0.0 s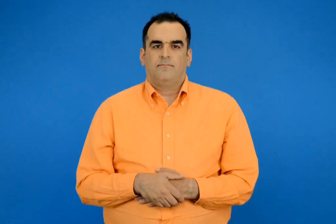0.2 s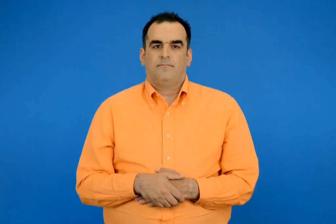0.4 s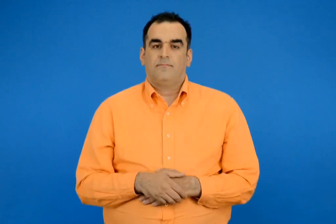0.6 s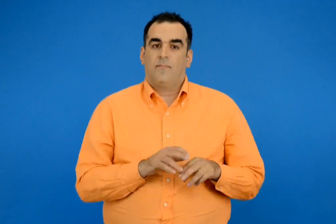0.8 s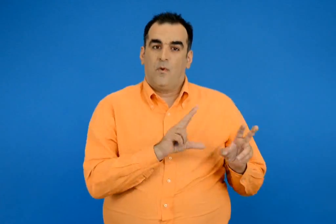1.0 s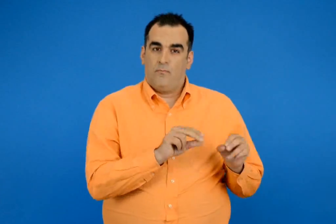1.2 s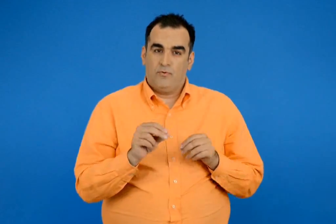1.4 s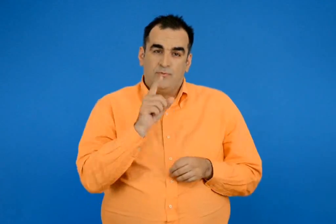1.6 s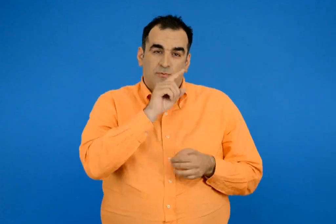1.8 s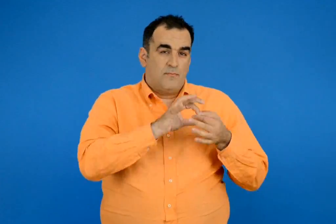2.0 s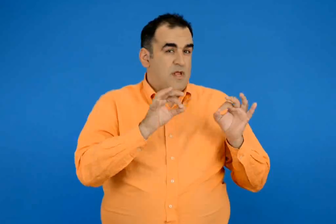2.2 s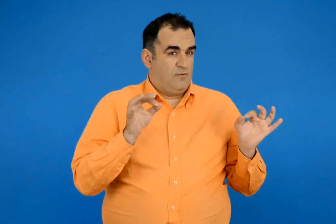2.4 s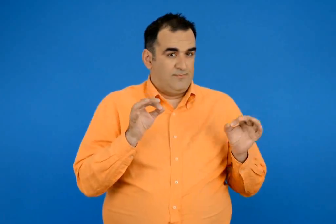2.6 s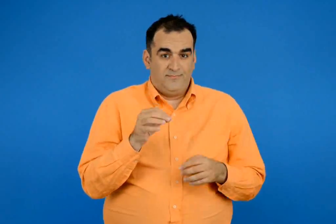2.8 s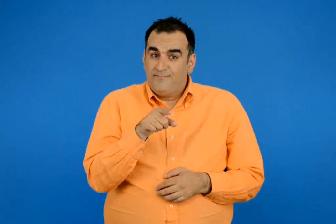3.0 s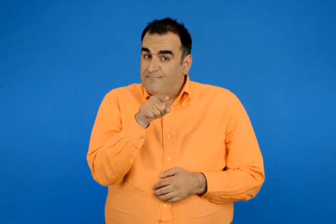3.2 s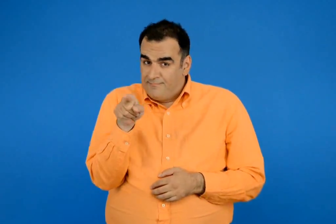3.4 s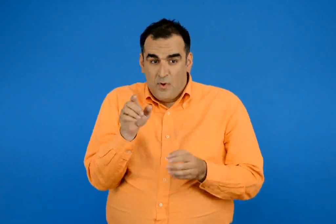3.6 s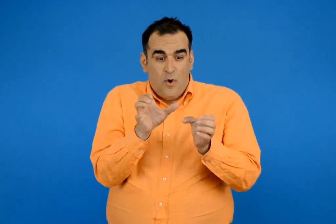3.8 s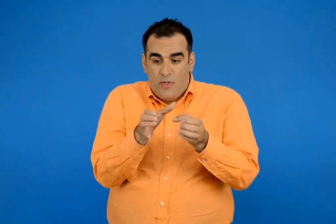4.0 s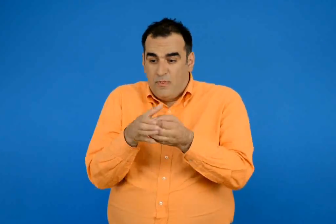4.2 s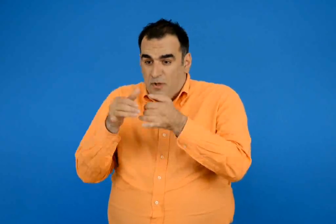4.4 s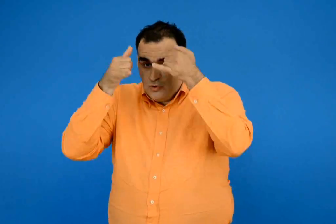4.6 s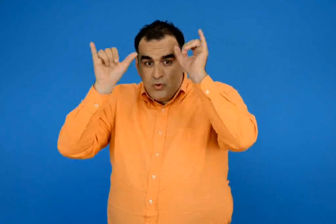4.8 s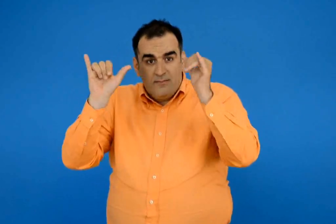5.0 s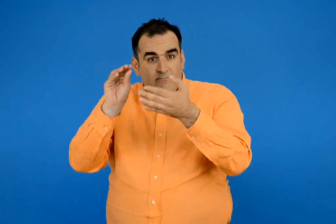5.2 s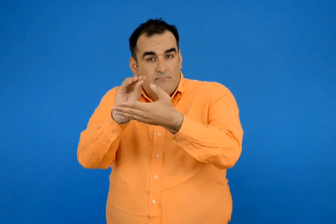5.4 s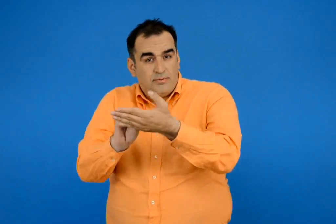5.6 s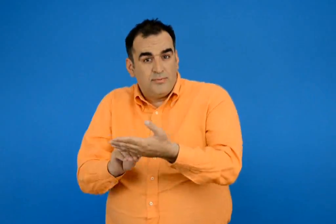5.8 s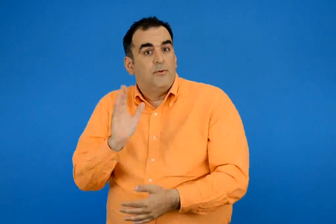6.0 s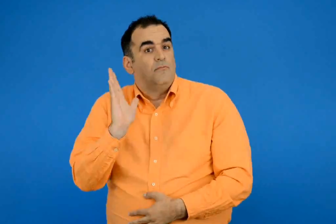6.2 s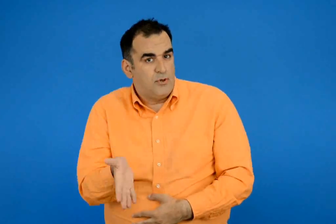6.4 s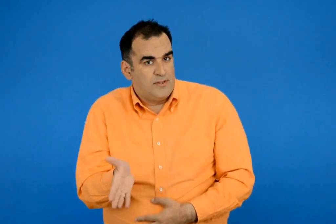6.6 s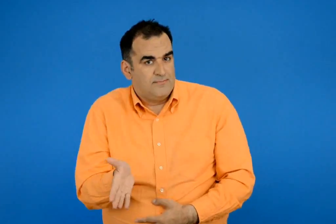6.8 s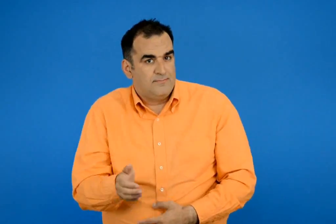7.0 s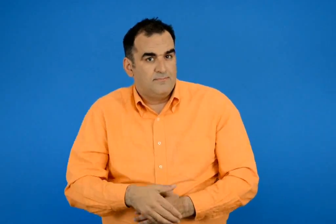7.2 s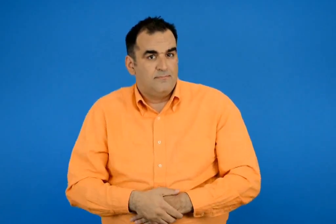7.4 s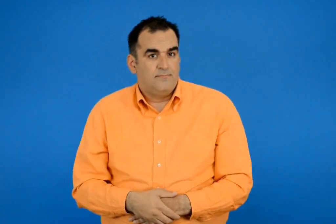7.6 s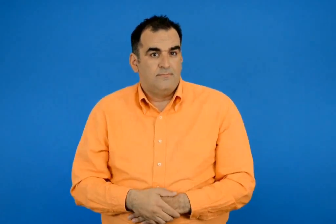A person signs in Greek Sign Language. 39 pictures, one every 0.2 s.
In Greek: μπορείτε να φτιάξετε ομάδες ζωών σύμφωνα με το μύθο ;
